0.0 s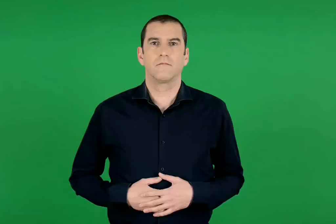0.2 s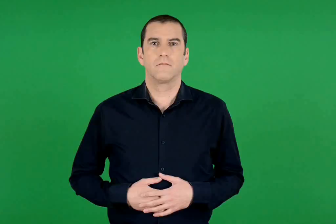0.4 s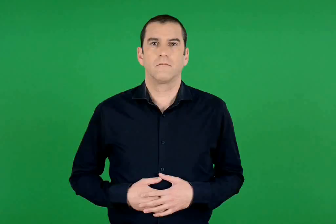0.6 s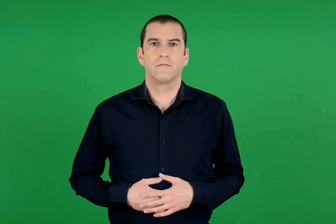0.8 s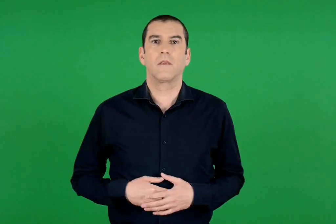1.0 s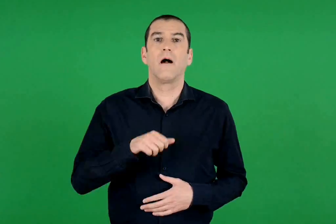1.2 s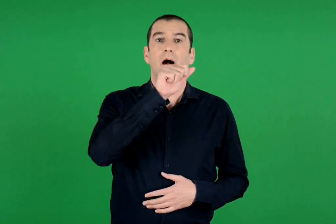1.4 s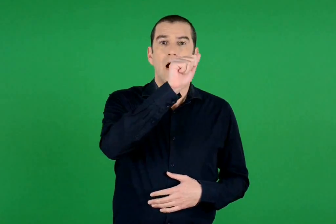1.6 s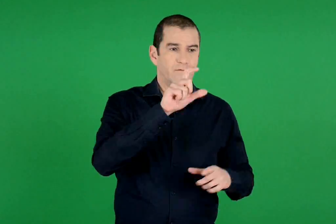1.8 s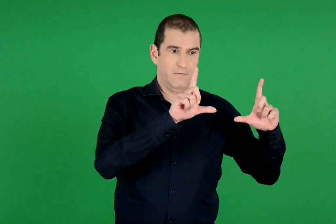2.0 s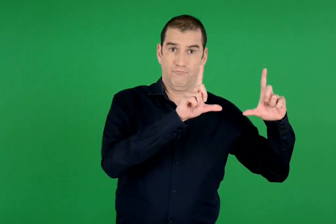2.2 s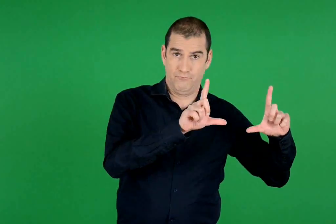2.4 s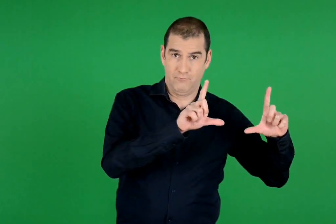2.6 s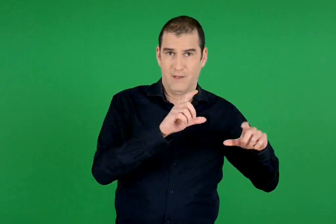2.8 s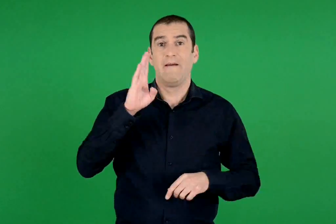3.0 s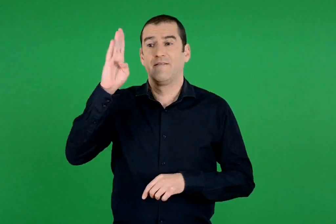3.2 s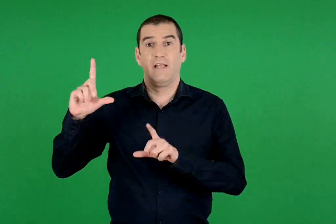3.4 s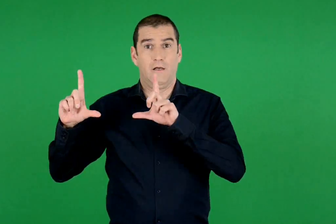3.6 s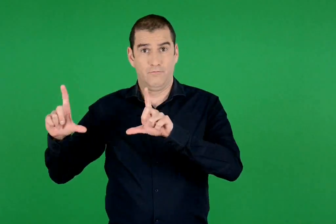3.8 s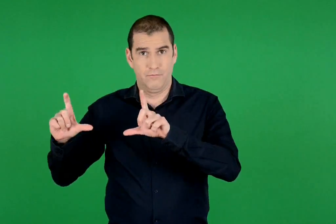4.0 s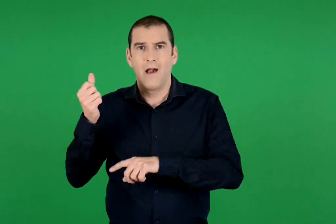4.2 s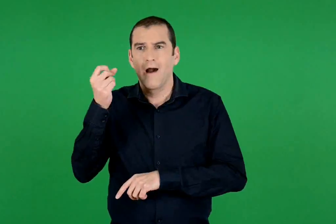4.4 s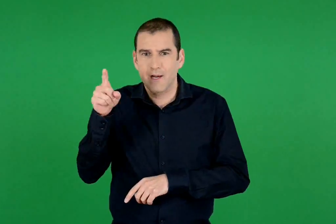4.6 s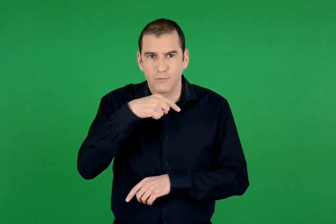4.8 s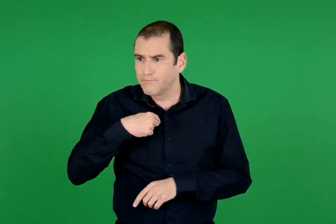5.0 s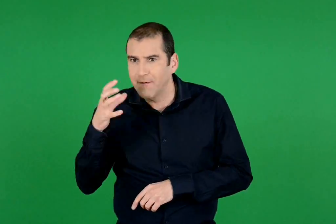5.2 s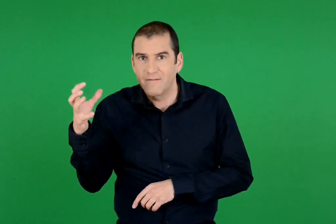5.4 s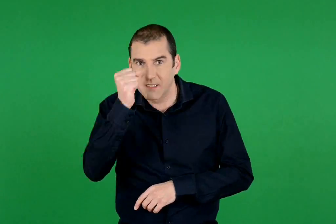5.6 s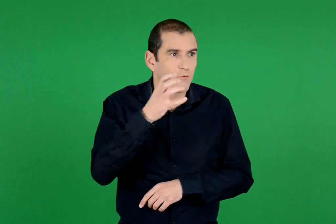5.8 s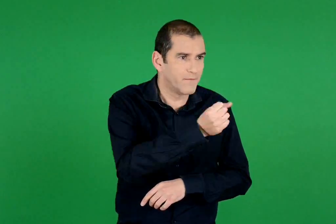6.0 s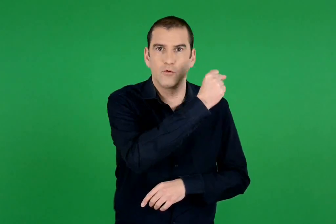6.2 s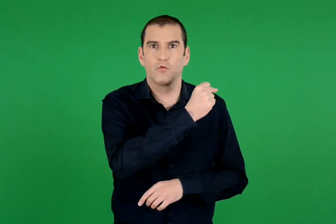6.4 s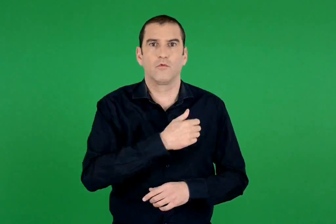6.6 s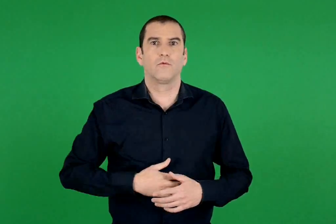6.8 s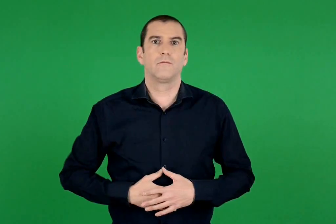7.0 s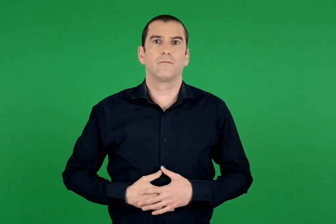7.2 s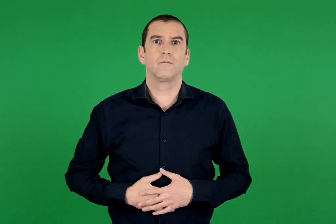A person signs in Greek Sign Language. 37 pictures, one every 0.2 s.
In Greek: βρίσκω τους αριθμούς α και β
